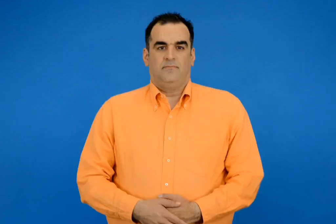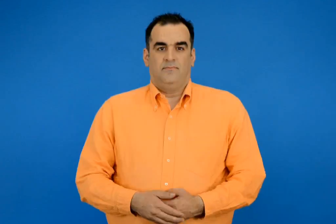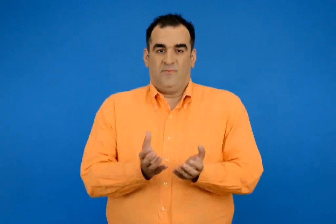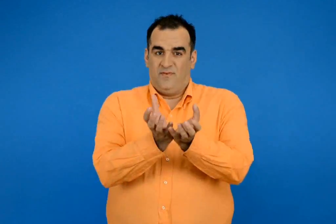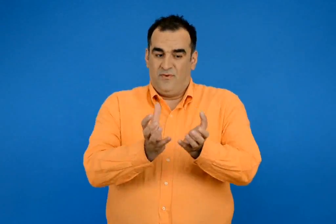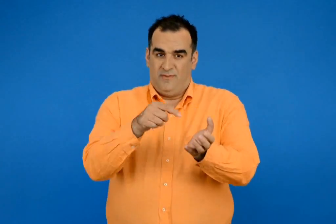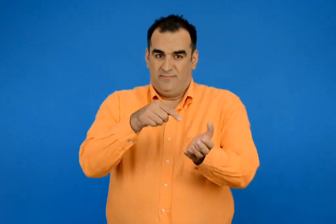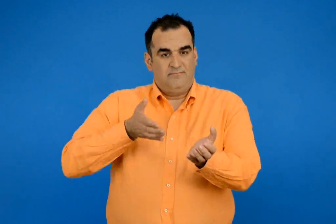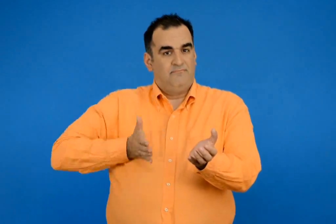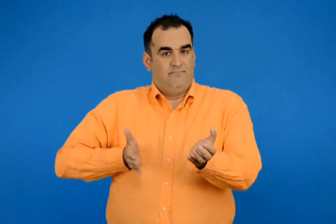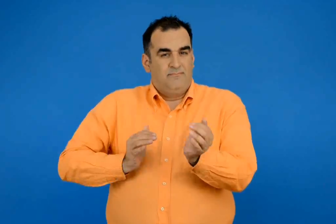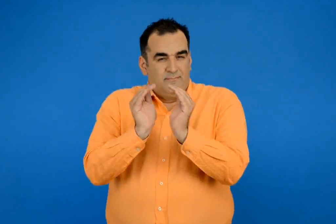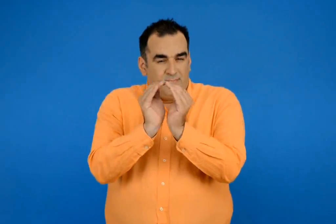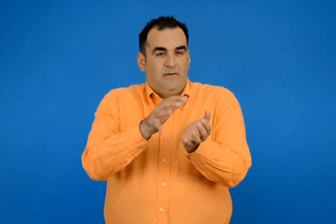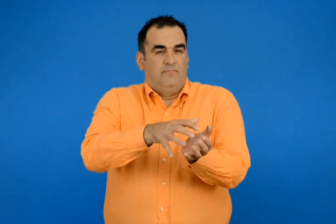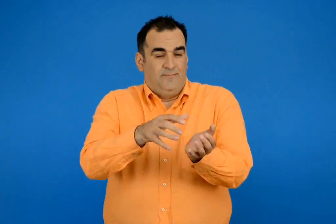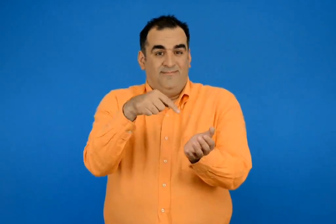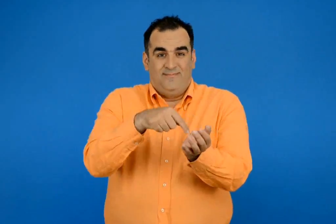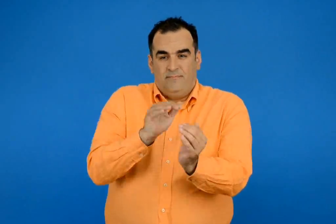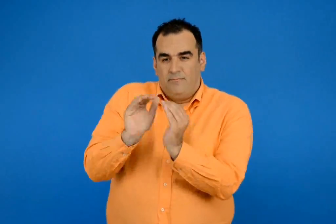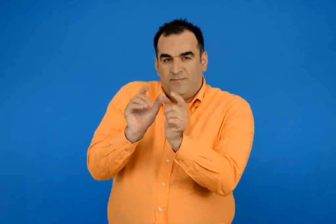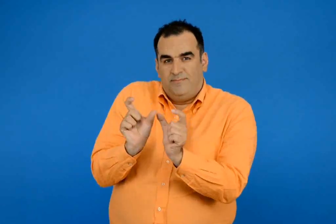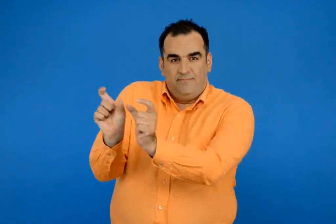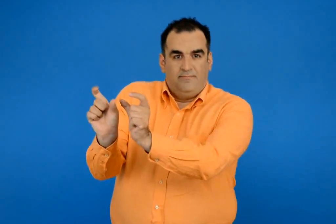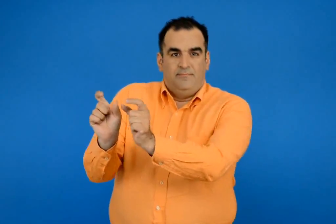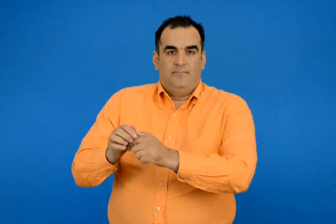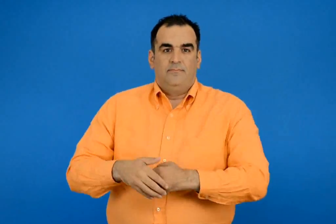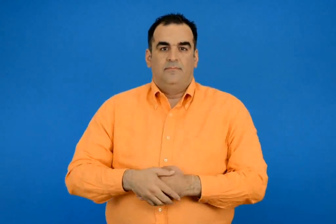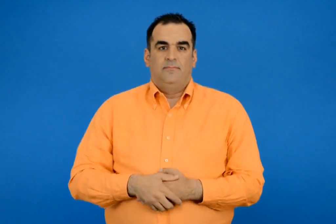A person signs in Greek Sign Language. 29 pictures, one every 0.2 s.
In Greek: εκεί γεννούν τα μικρά τους και βρίσκουν προστασία
